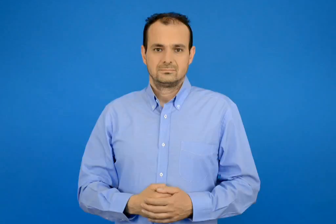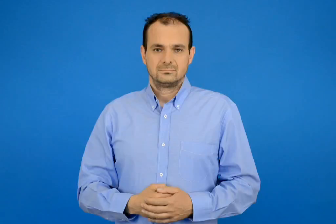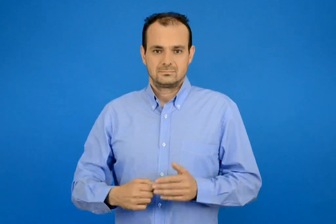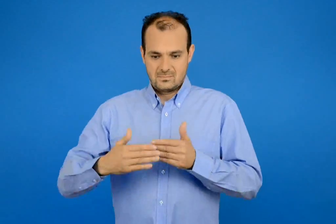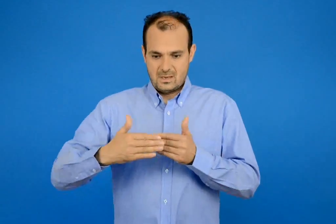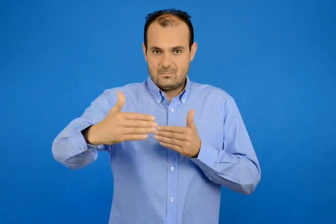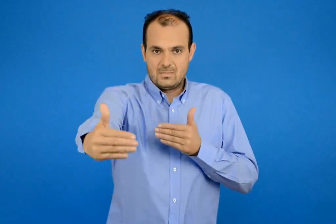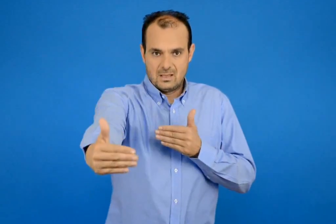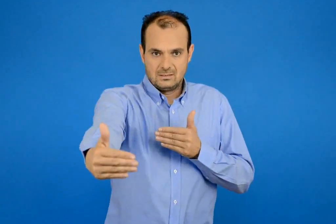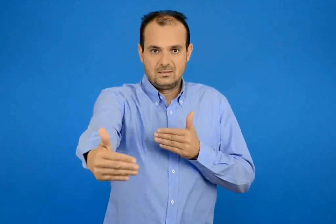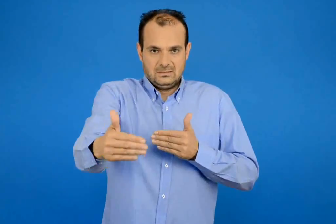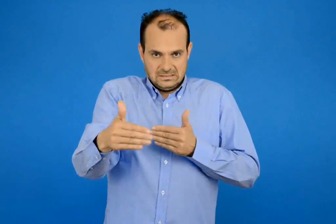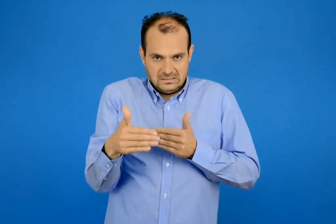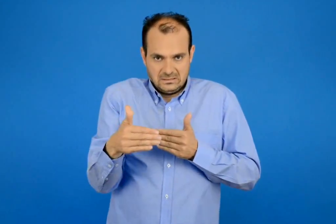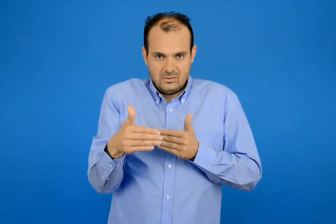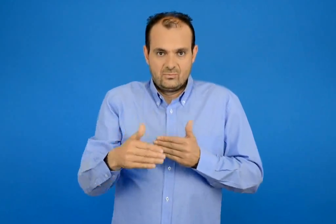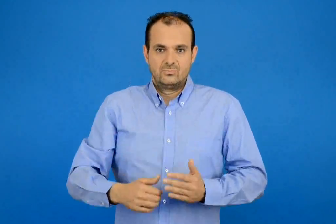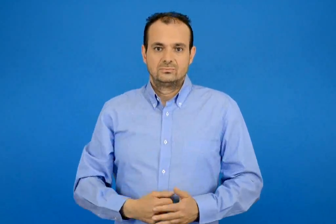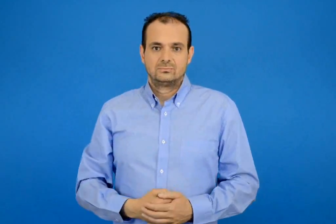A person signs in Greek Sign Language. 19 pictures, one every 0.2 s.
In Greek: πλατύ και στενό
